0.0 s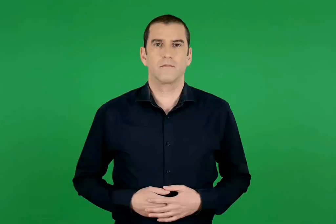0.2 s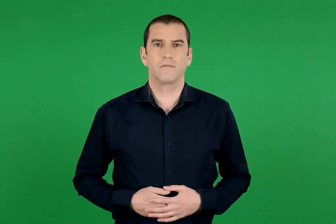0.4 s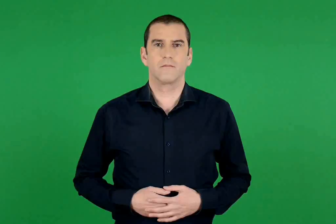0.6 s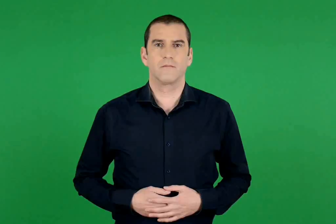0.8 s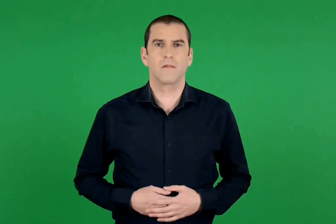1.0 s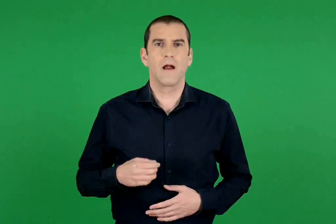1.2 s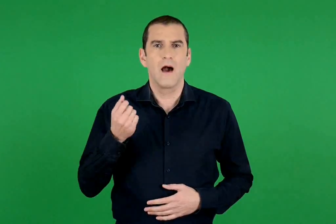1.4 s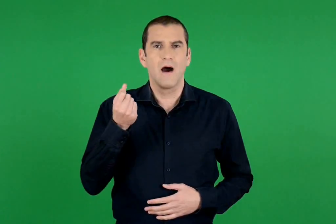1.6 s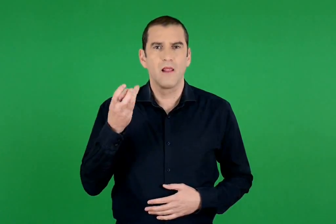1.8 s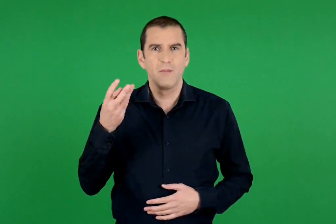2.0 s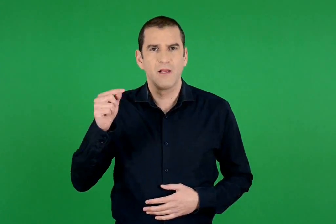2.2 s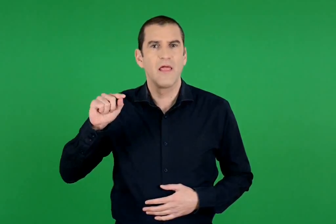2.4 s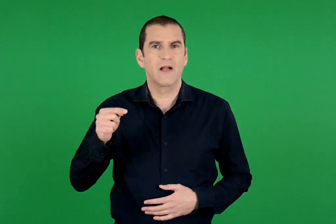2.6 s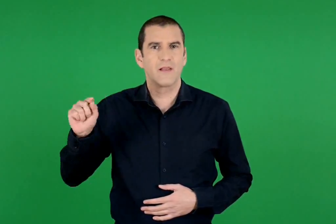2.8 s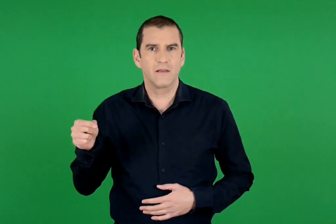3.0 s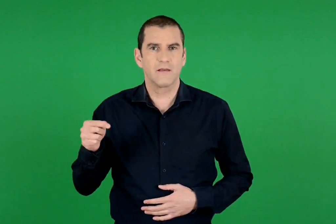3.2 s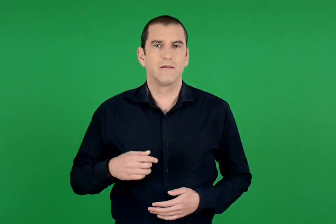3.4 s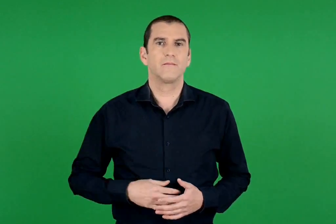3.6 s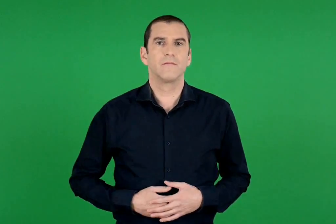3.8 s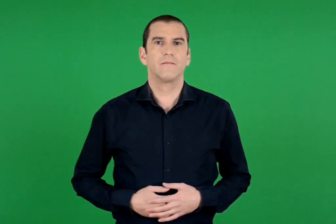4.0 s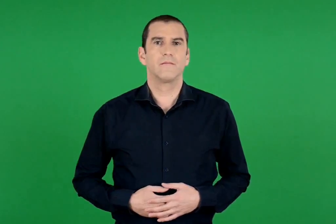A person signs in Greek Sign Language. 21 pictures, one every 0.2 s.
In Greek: οι δεκαδικοί αριθμοί
